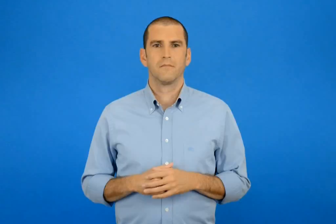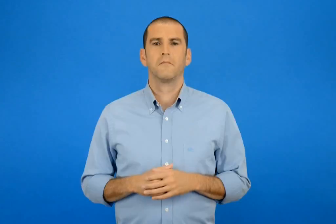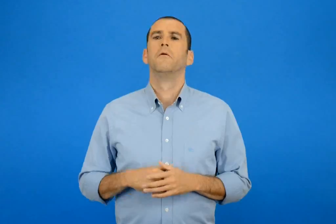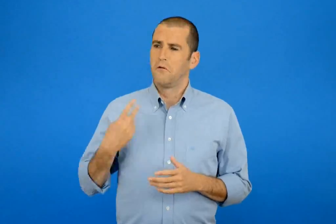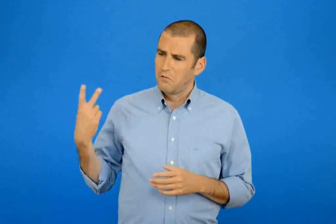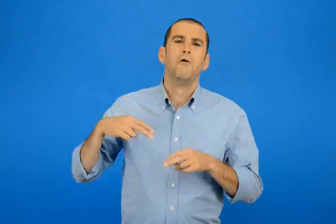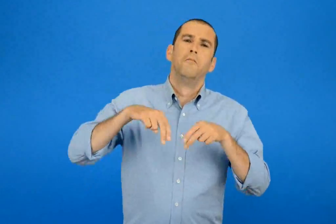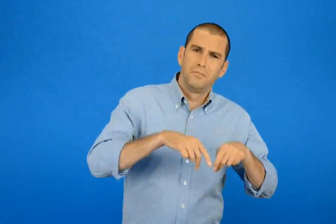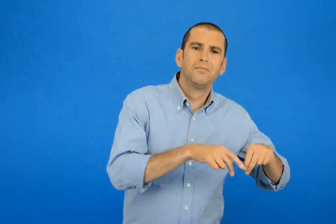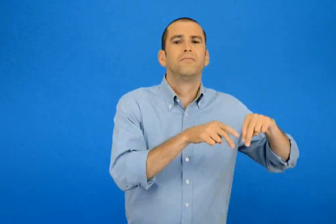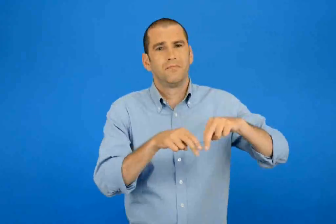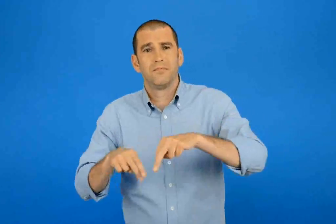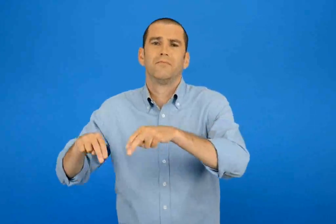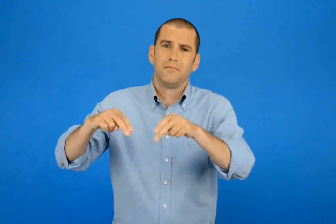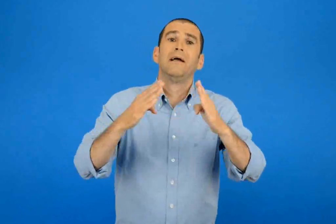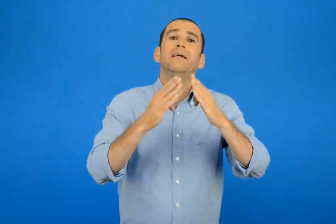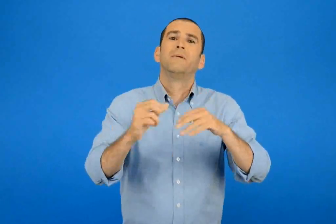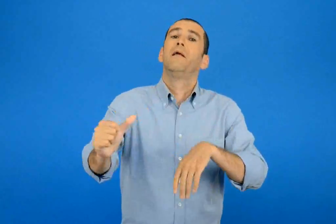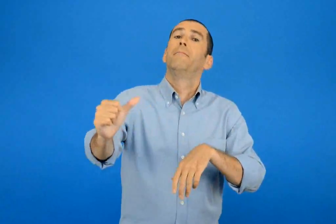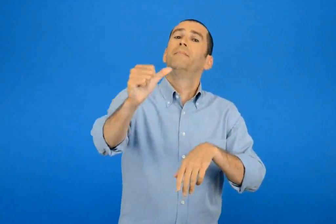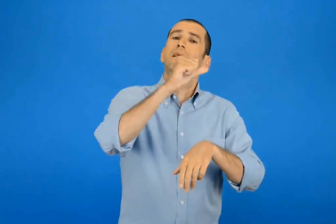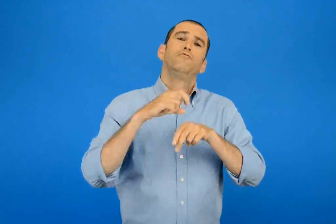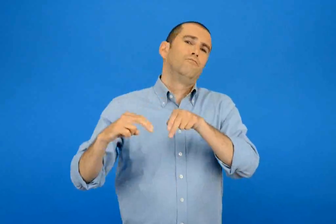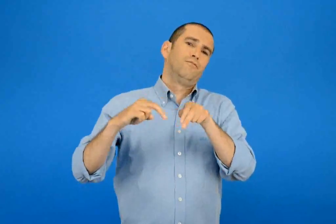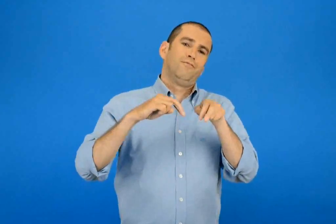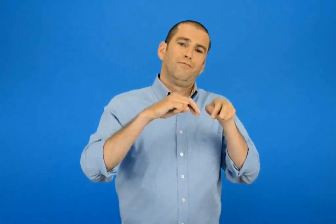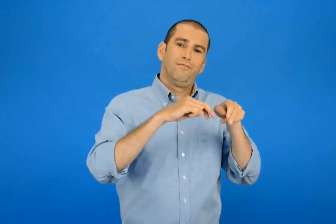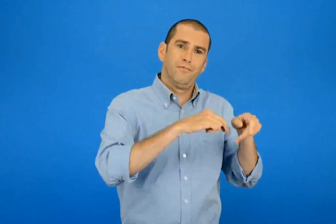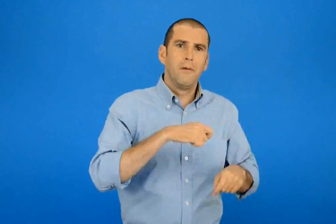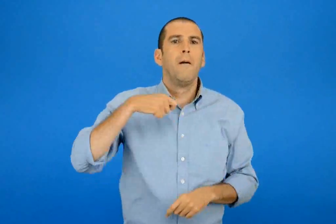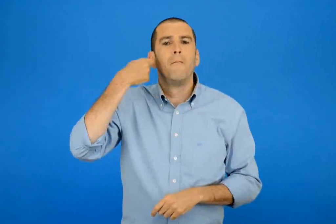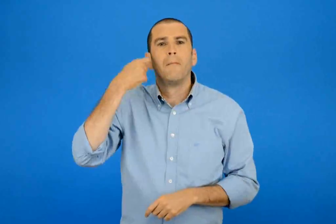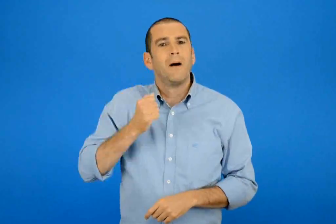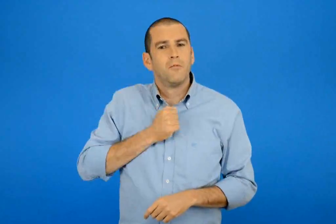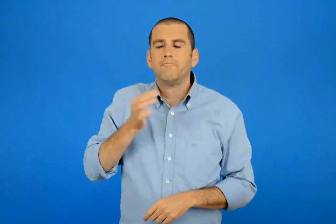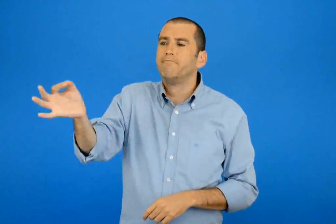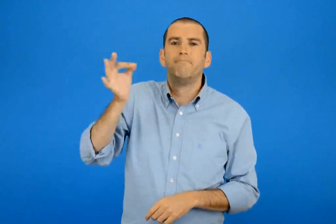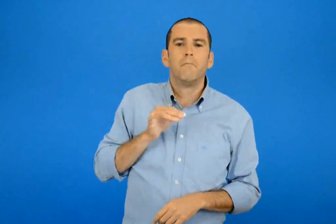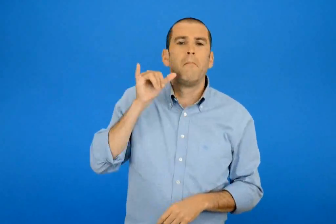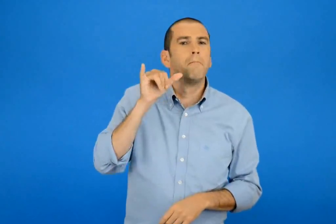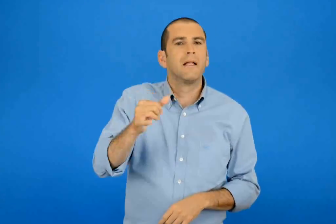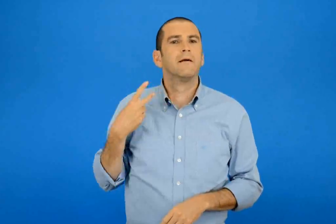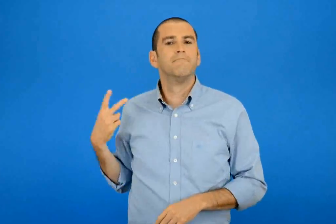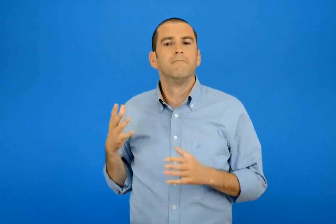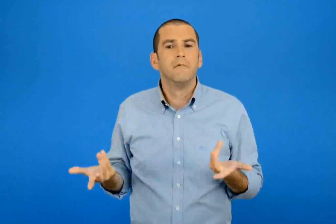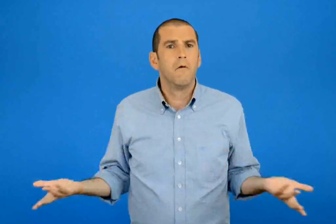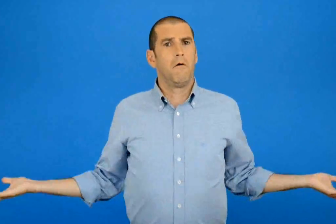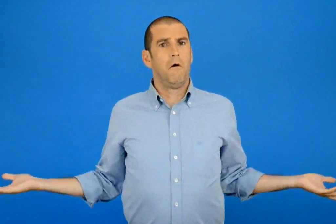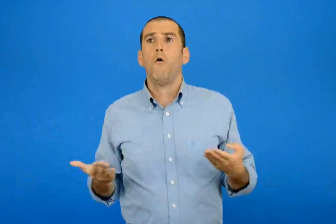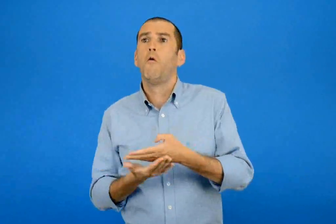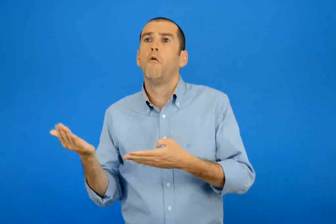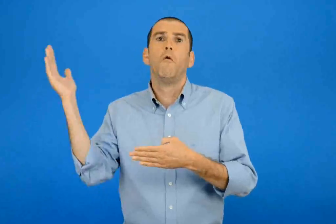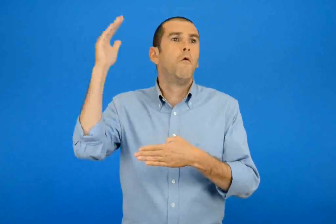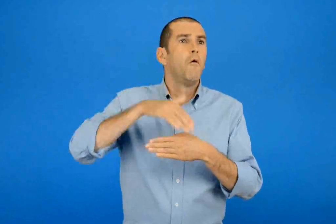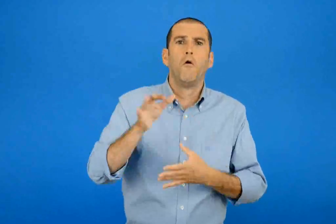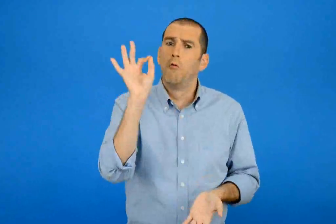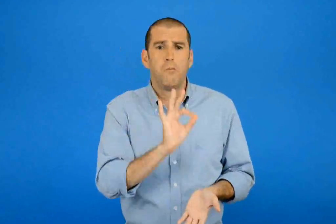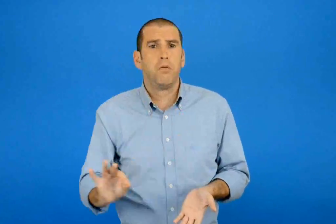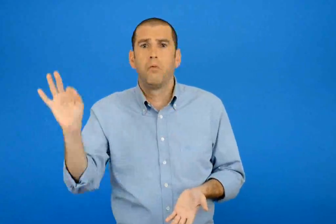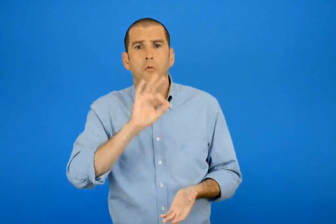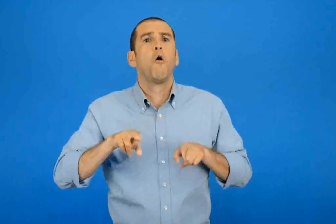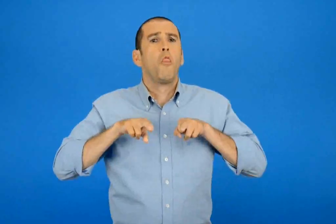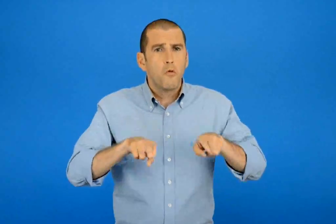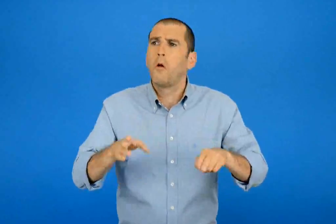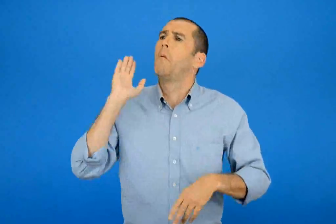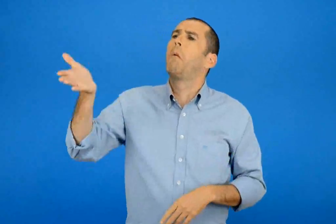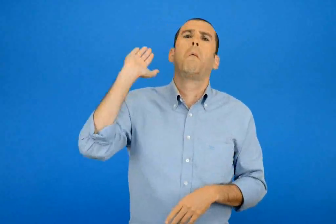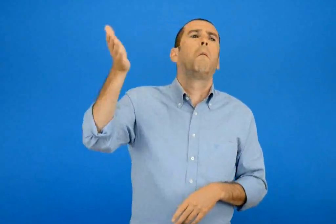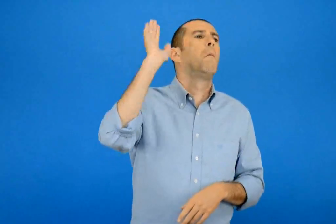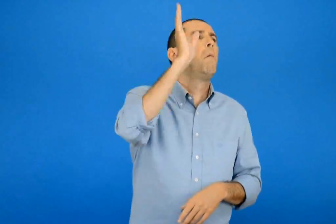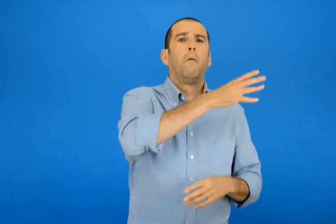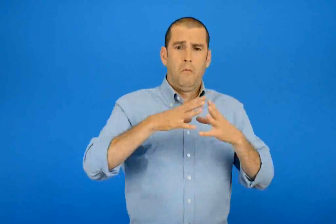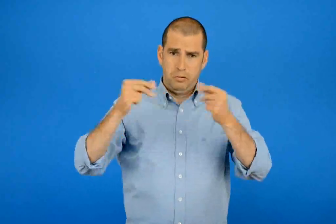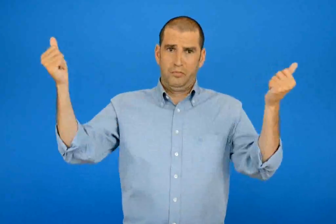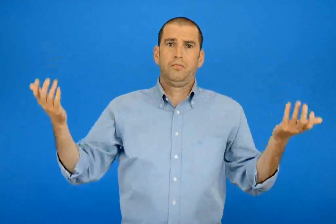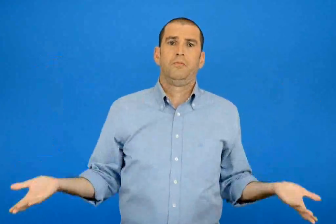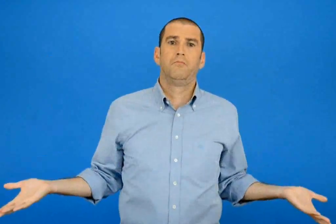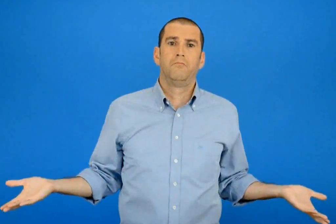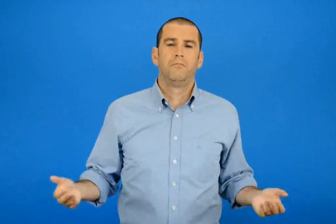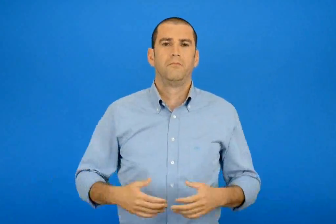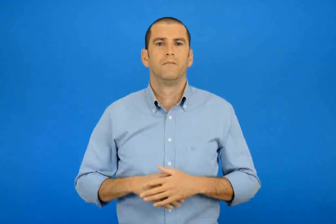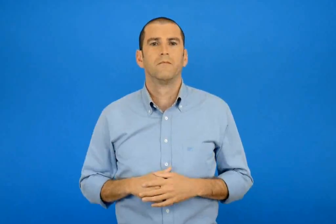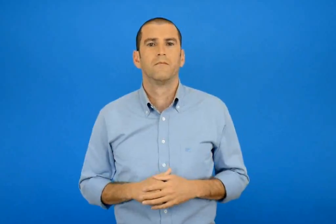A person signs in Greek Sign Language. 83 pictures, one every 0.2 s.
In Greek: όταν επιστρέφουμε στο σπίτι η μαμά μου μας λέει πάντα που ήσασταν όλη μέρα ; σας έφαγαν οι δρόμοι
